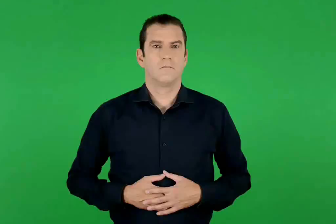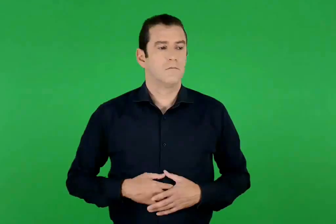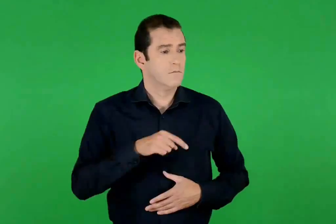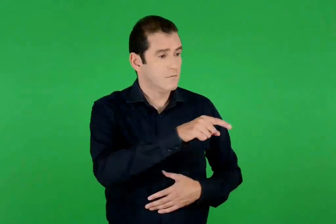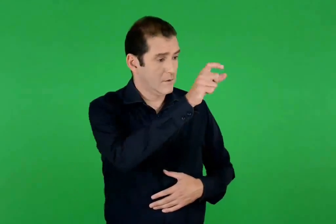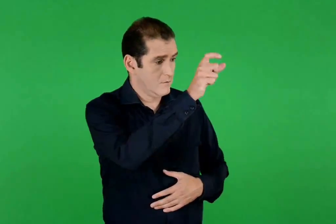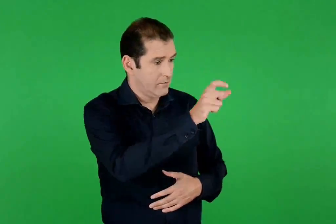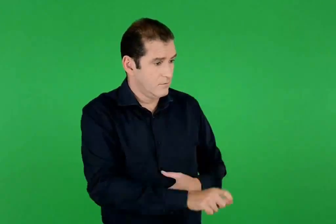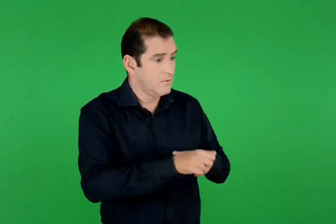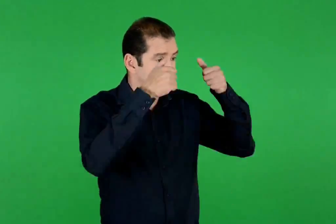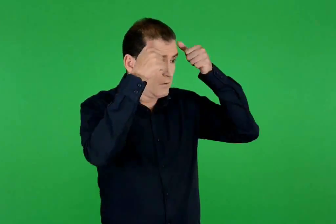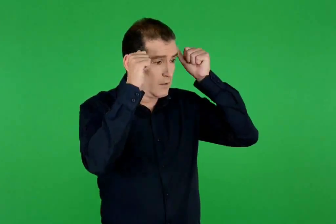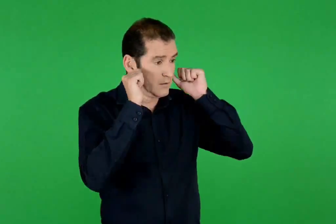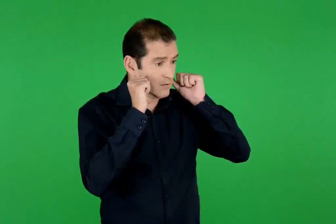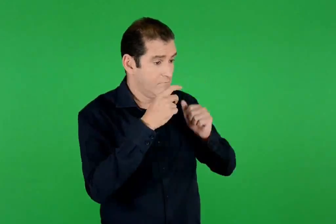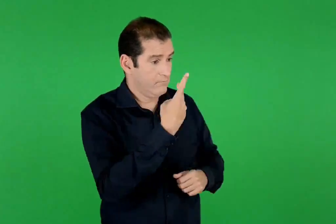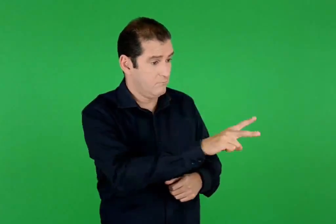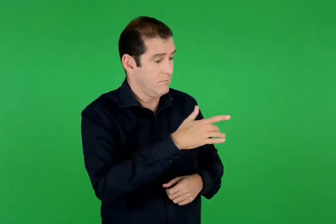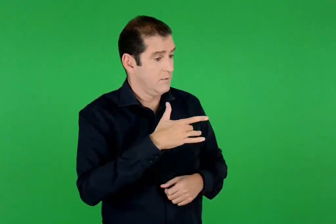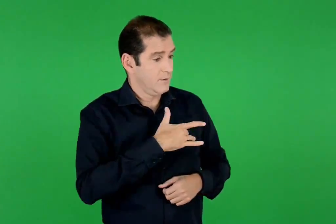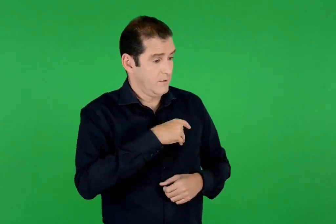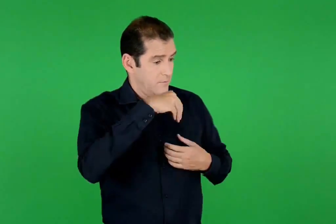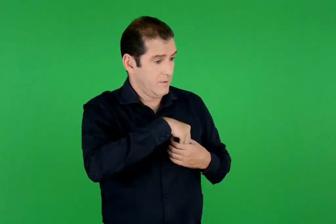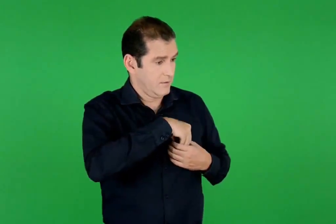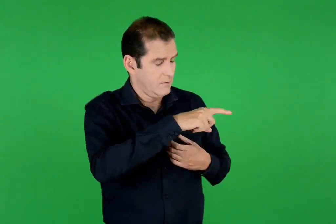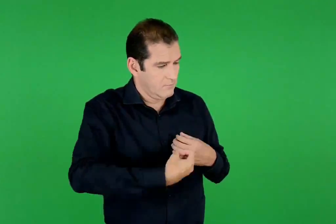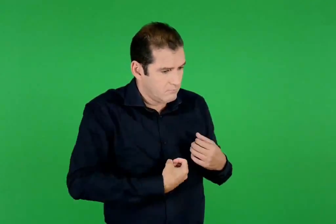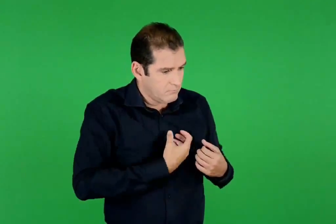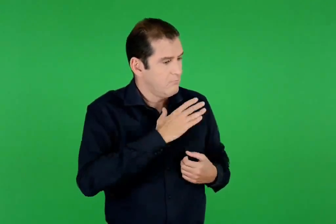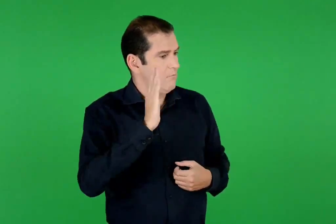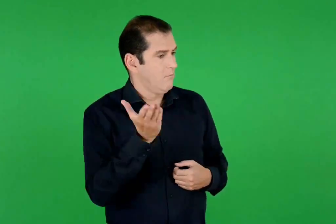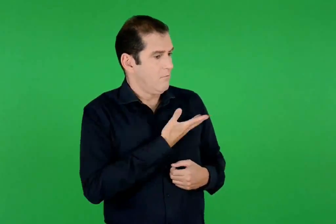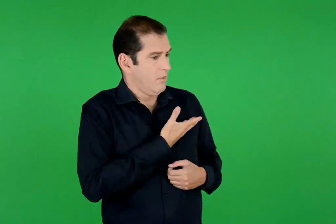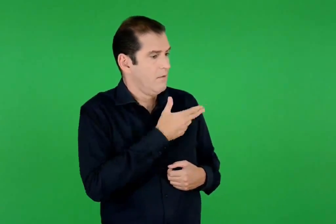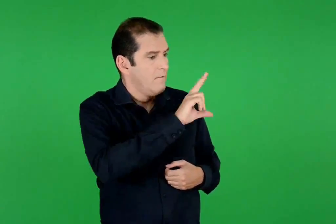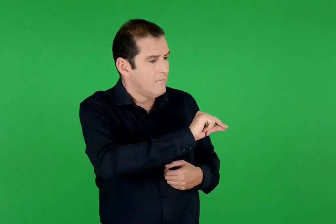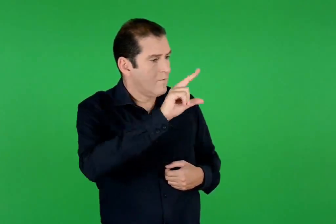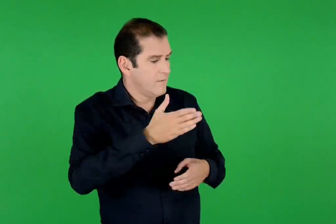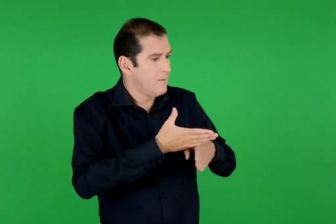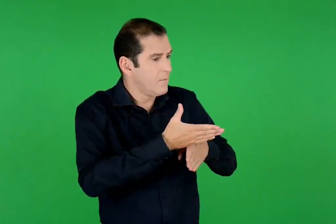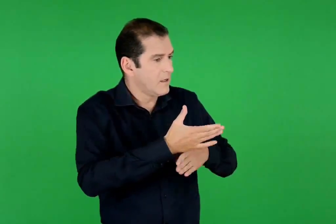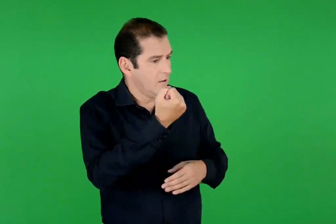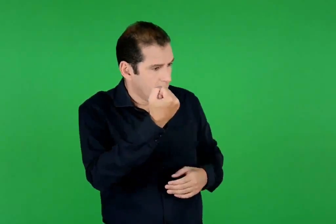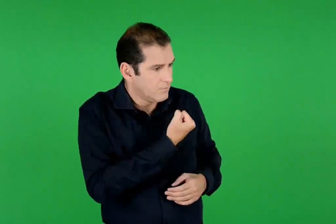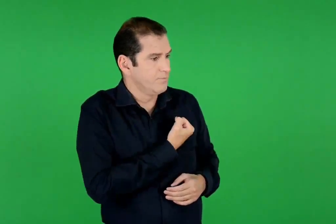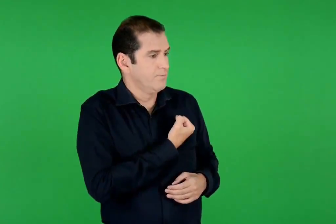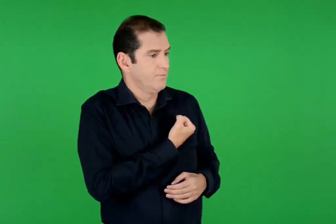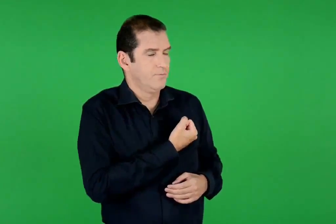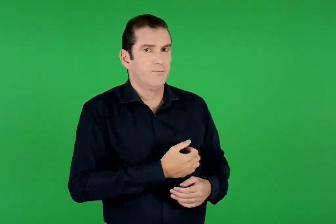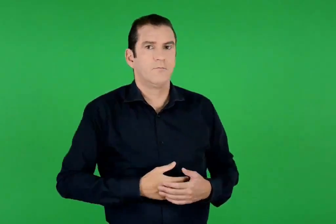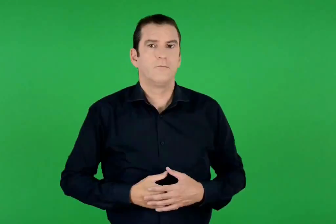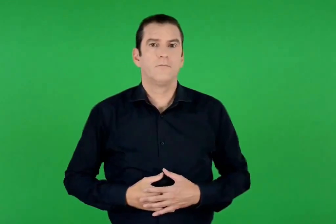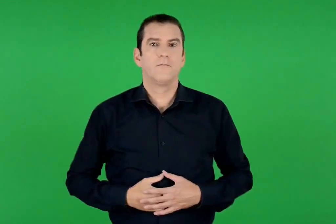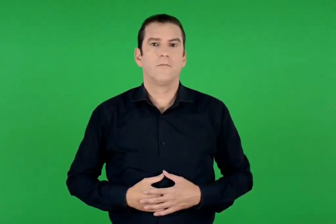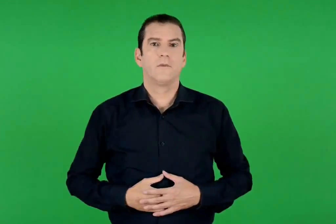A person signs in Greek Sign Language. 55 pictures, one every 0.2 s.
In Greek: κι εσέ , μαρία , μες στην ψυχή ρομφαία θα σε διαβεί
